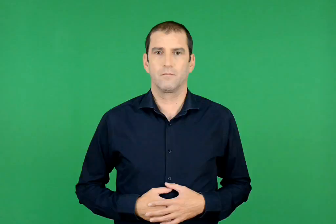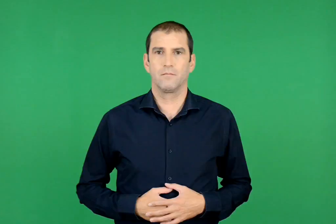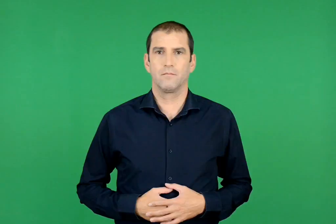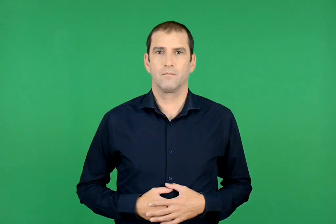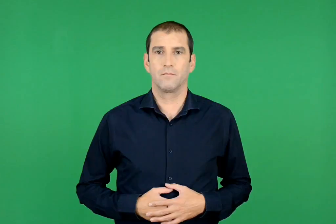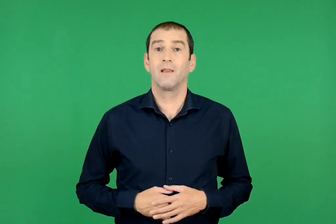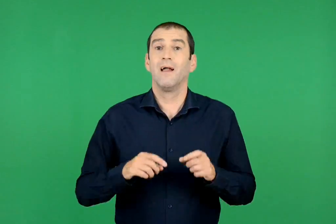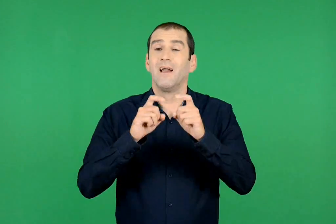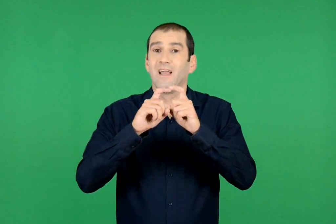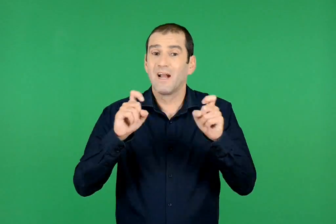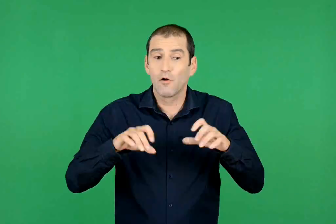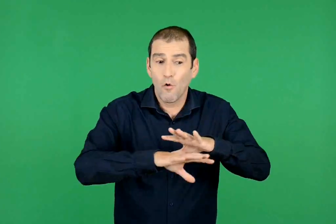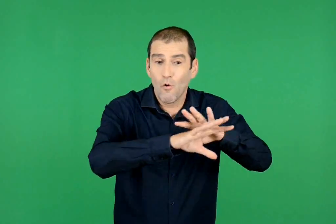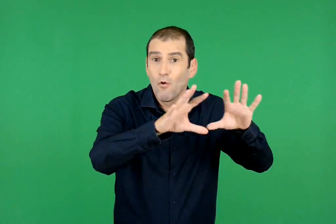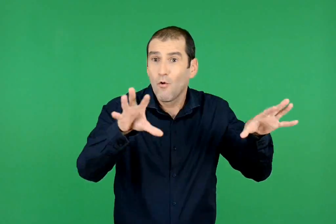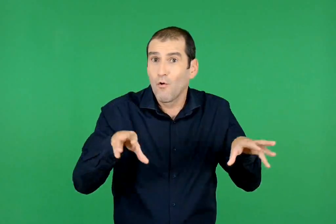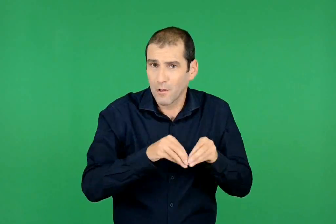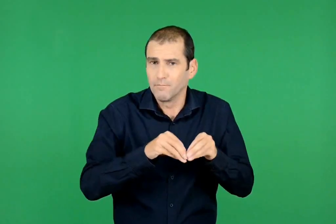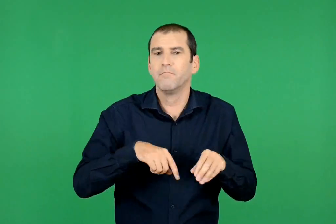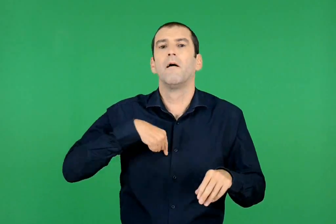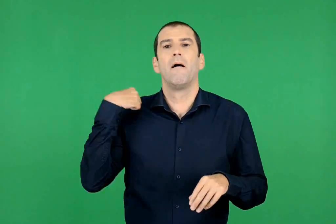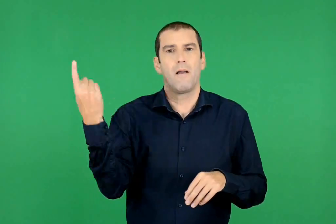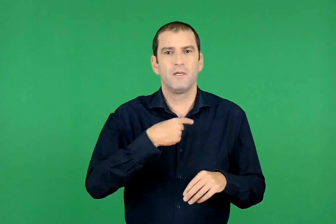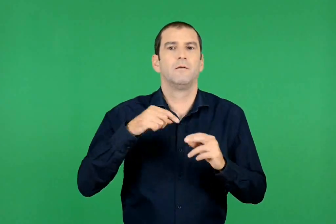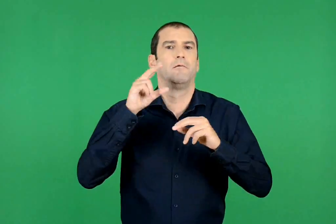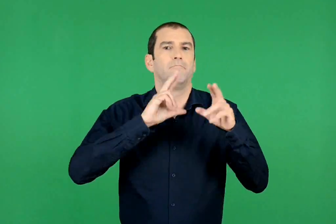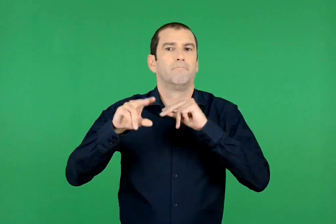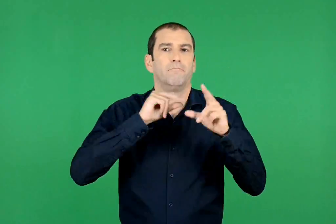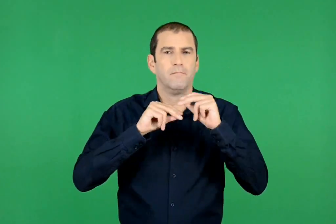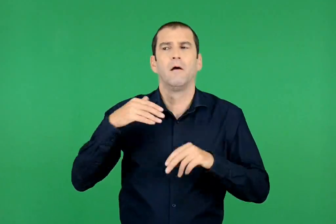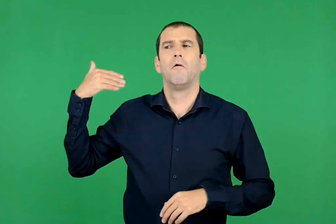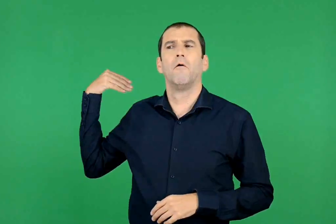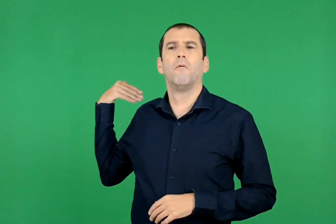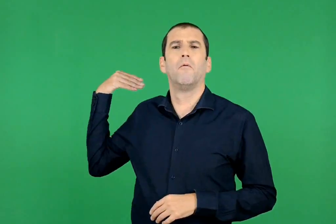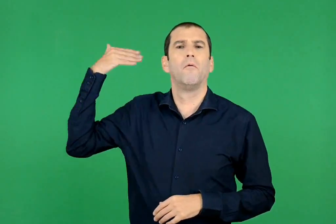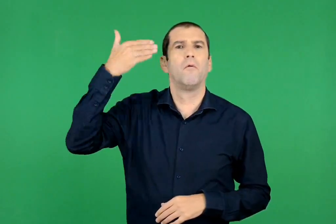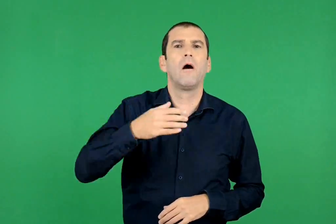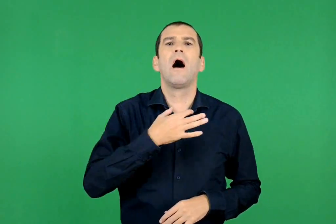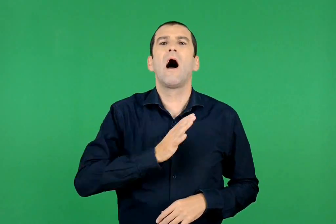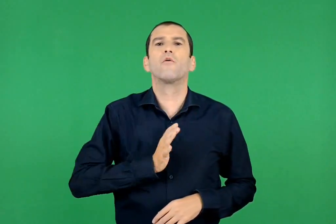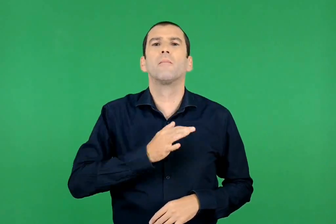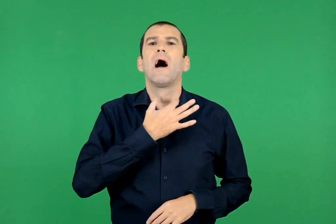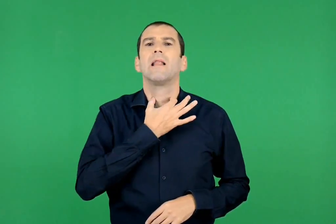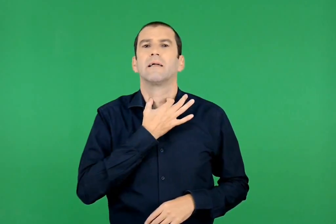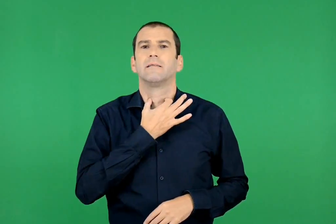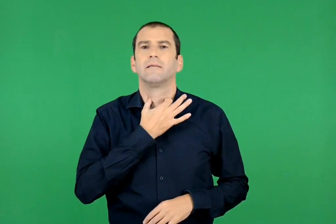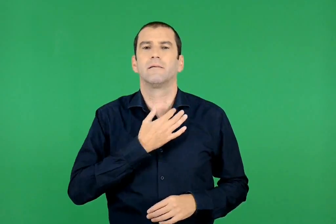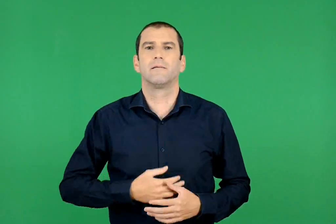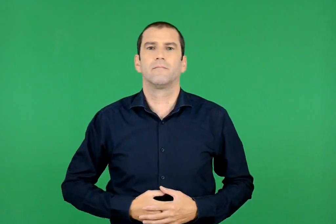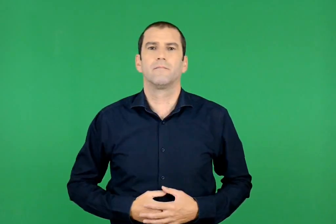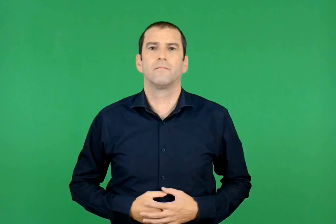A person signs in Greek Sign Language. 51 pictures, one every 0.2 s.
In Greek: με αφορμή το υλικό αυτό συζητούμε για τις ανάγκες των ανθρώπων σε όλες τις εποχές
